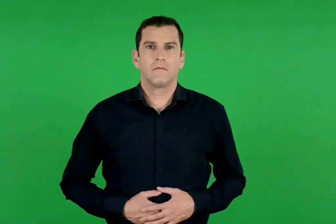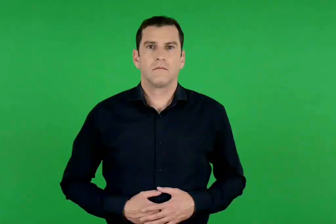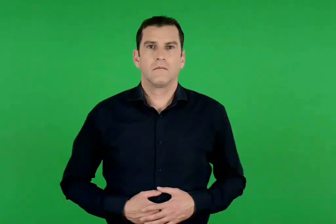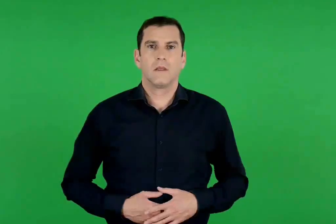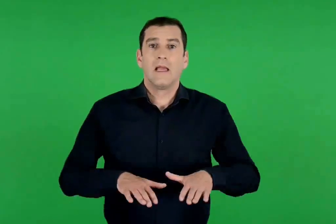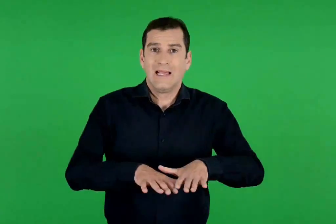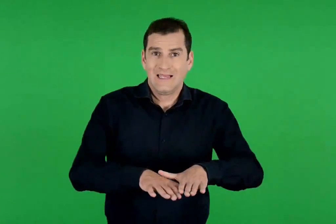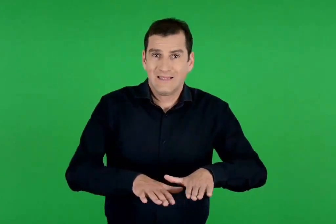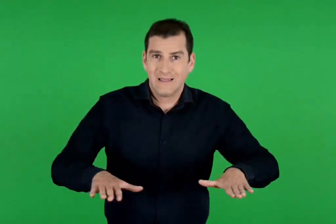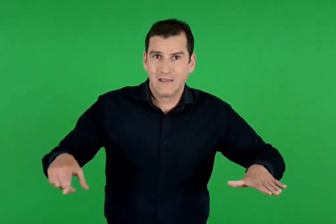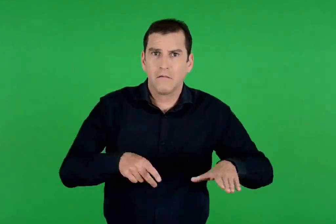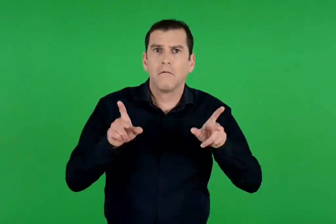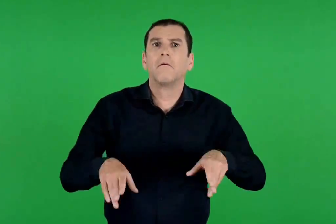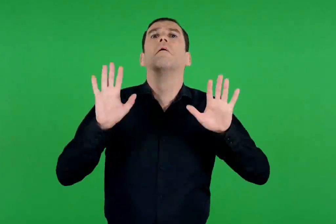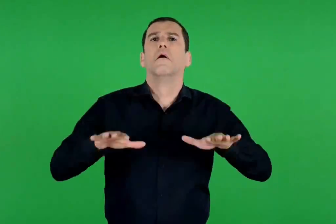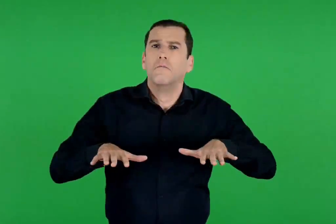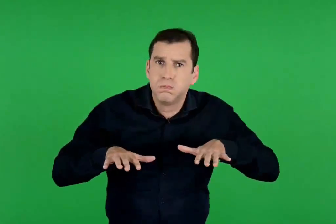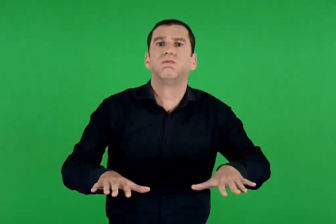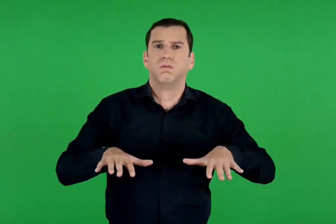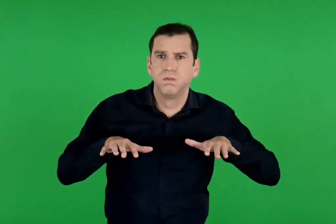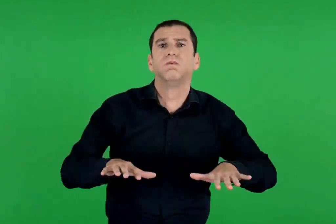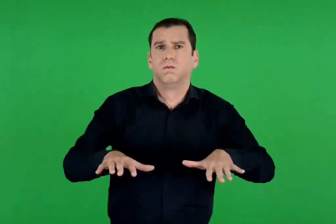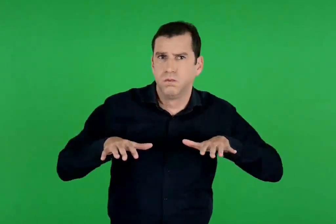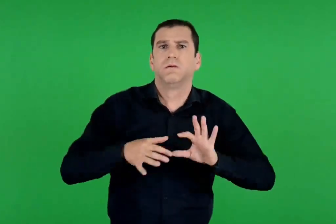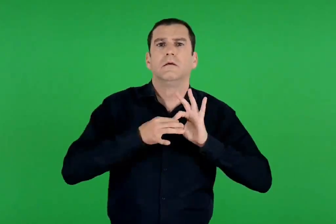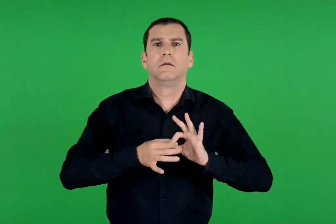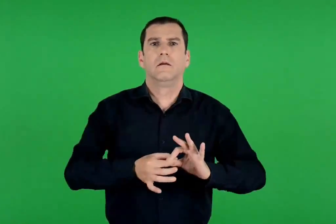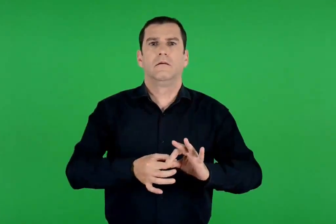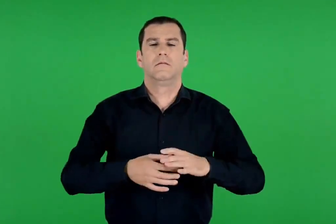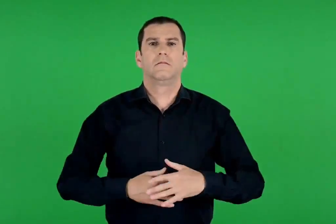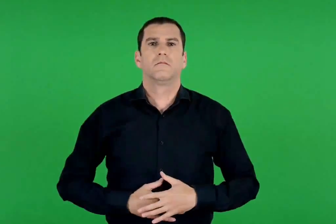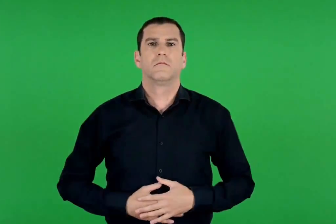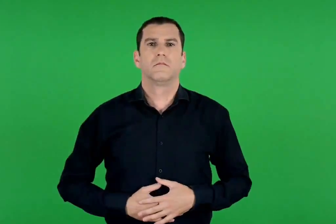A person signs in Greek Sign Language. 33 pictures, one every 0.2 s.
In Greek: η γης δεν έλεγε να σταματήσει
